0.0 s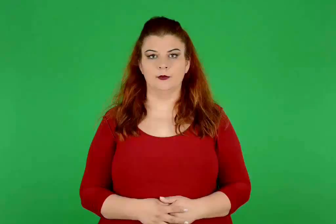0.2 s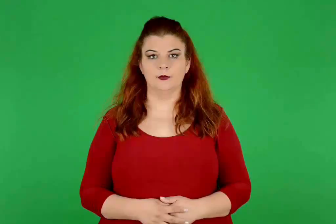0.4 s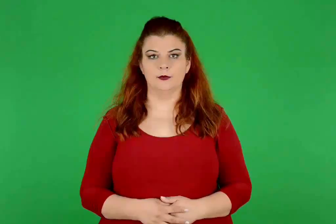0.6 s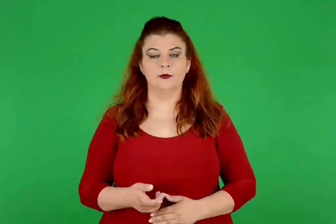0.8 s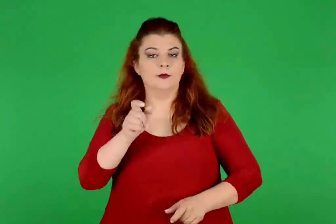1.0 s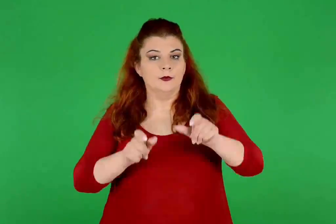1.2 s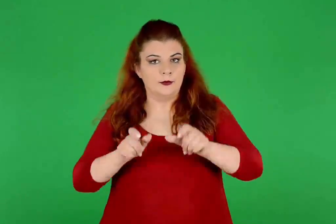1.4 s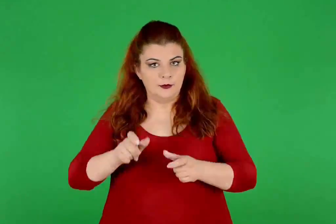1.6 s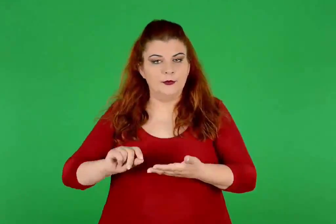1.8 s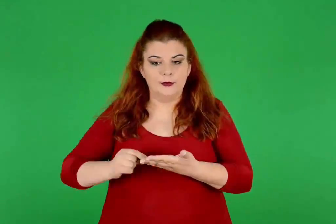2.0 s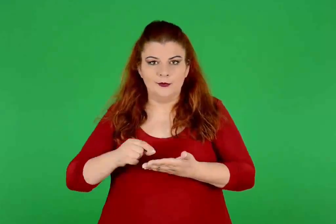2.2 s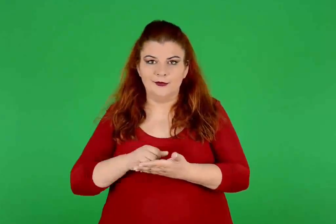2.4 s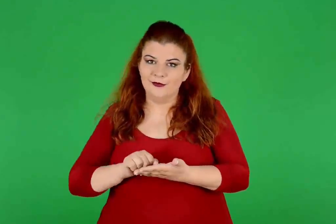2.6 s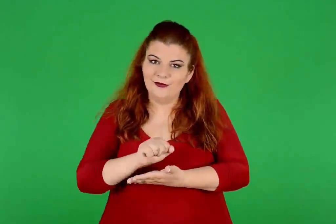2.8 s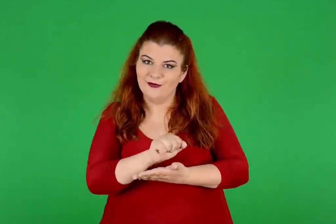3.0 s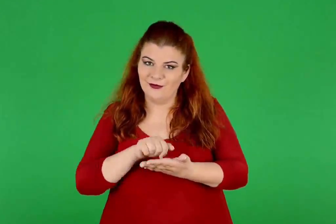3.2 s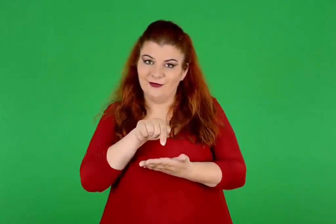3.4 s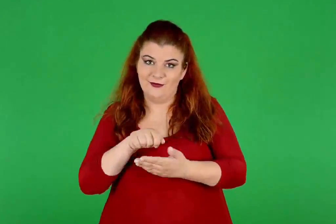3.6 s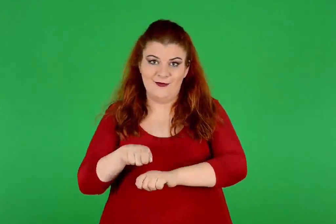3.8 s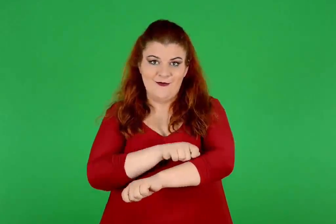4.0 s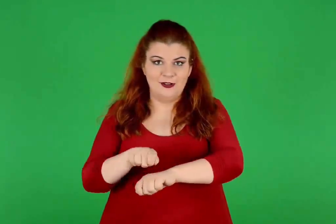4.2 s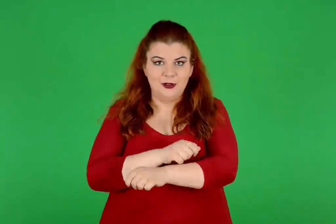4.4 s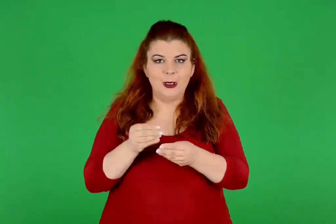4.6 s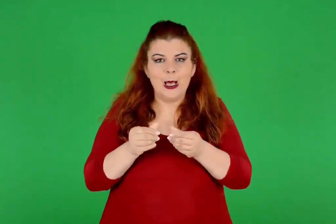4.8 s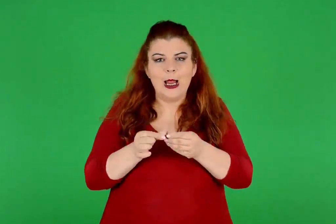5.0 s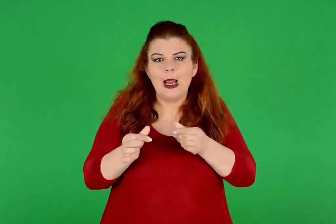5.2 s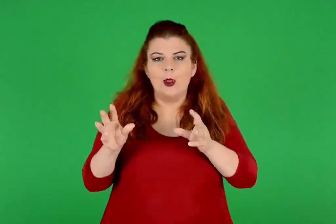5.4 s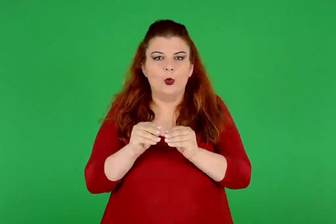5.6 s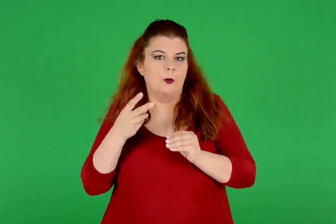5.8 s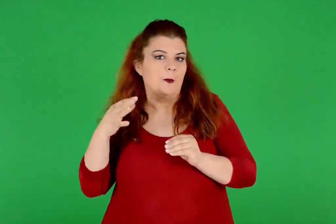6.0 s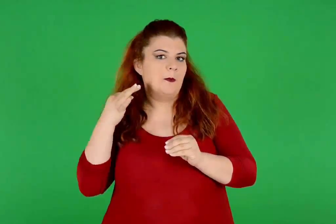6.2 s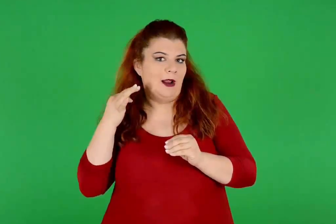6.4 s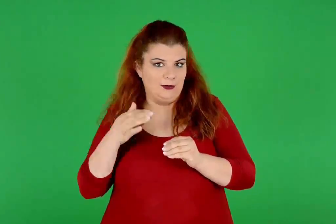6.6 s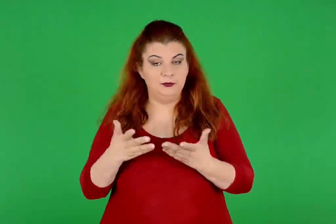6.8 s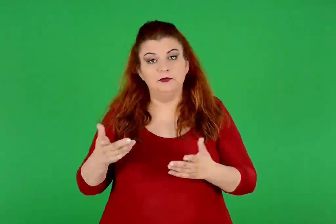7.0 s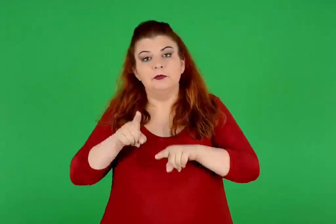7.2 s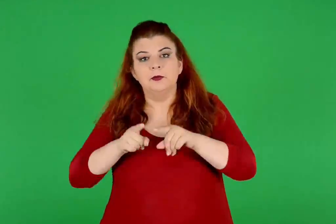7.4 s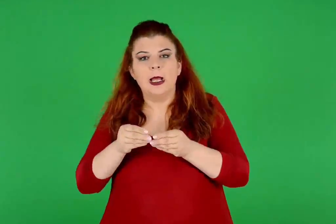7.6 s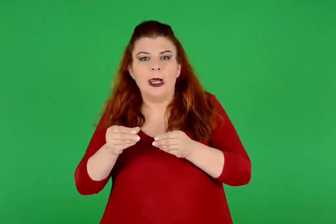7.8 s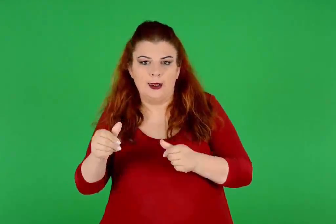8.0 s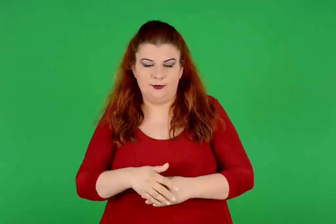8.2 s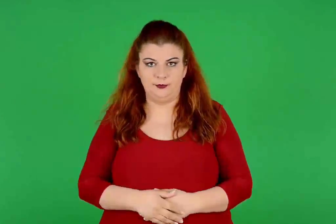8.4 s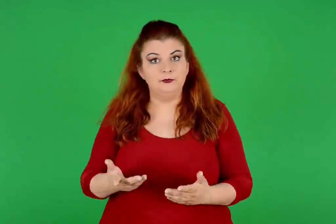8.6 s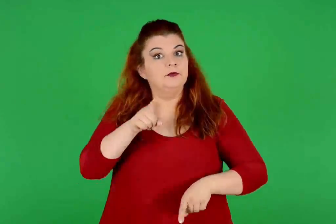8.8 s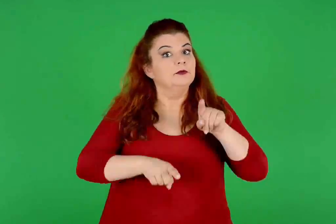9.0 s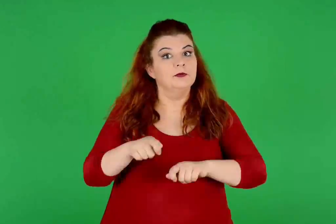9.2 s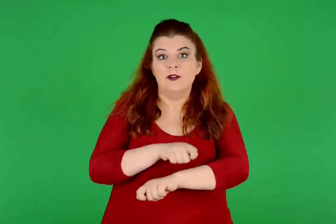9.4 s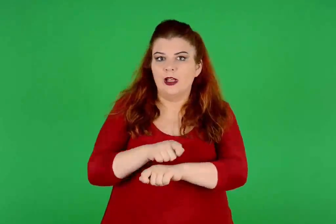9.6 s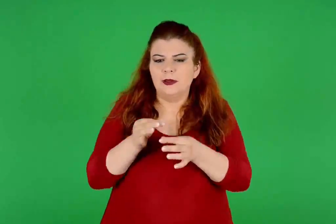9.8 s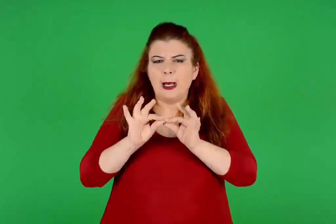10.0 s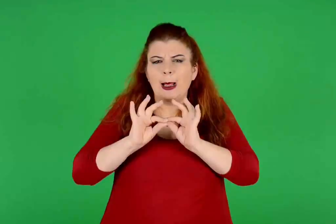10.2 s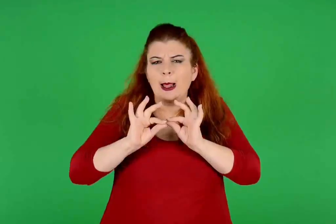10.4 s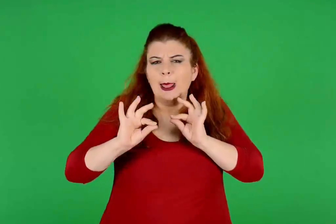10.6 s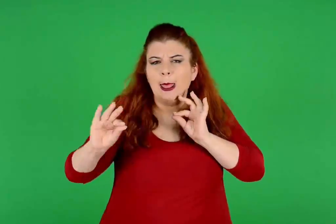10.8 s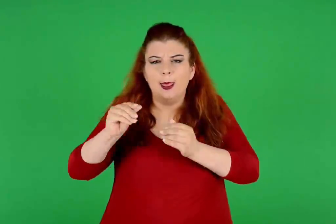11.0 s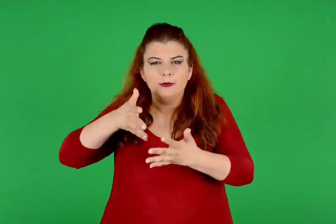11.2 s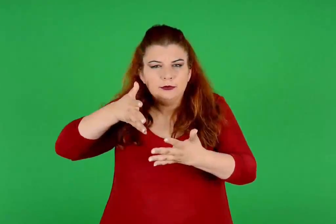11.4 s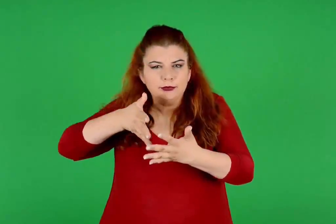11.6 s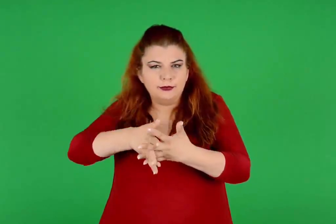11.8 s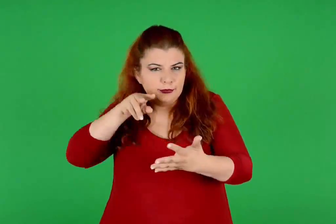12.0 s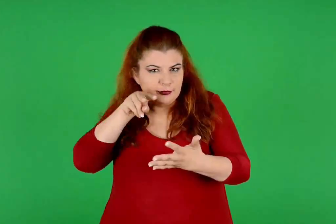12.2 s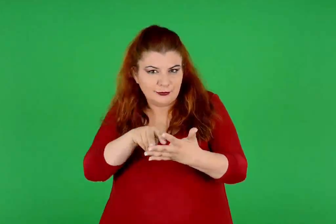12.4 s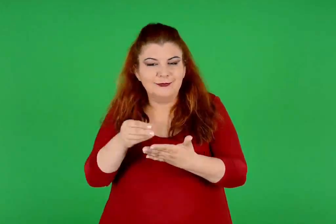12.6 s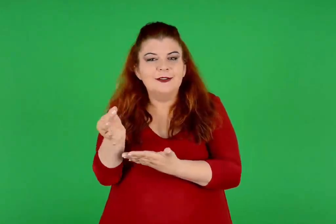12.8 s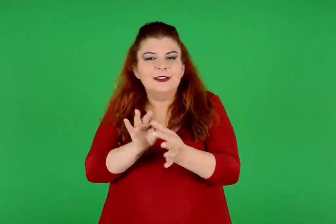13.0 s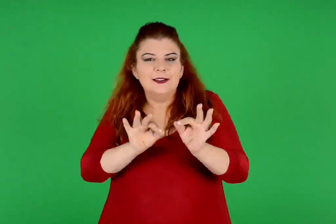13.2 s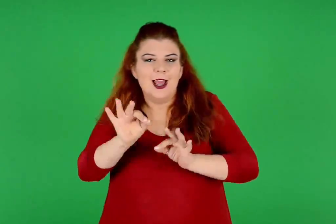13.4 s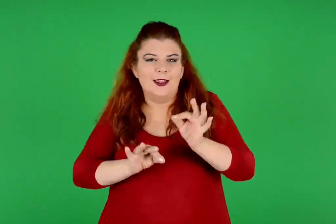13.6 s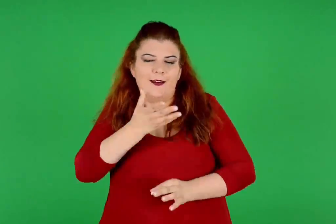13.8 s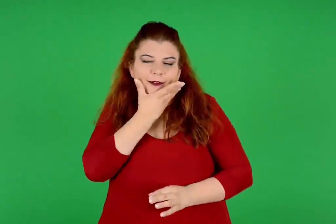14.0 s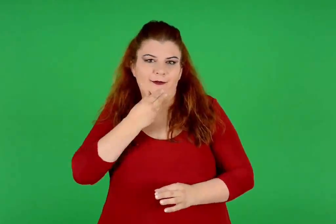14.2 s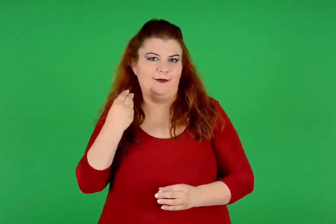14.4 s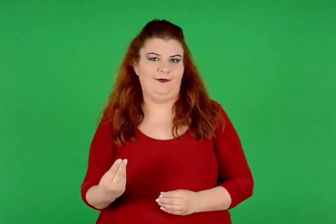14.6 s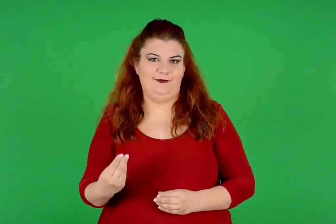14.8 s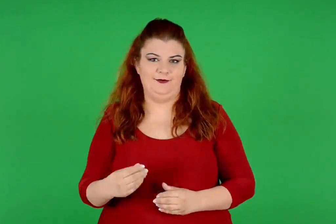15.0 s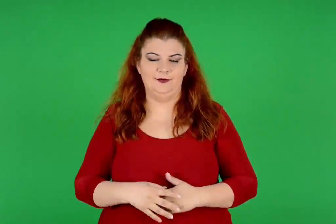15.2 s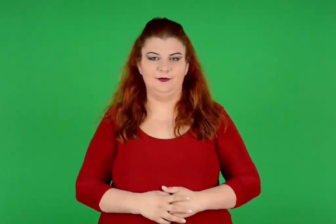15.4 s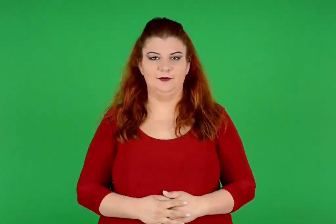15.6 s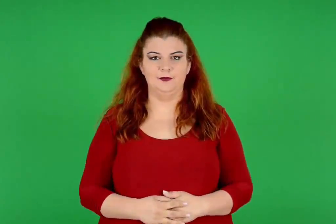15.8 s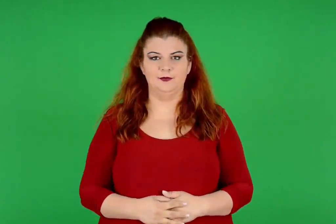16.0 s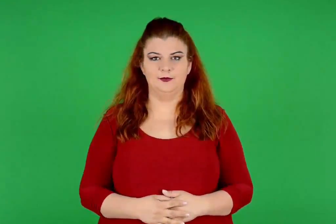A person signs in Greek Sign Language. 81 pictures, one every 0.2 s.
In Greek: ύφαιναν υφάσματα μάλλινα και λινά , αλλά και υφάσματα πολύ λεπτά και διάφανα με ωραία σχέδια
